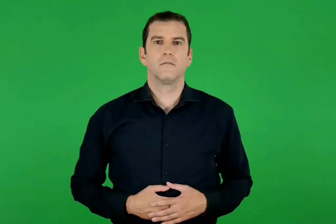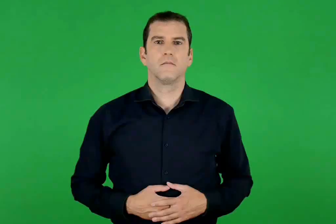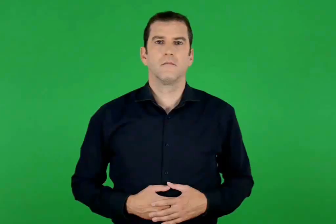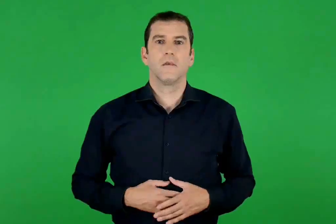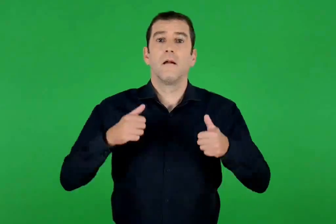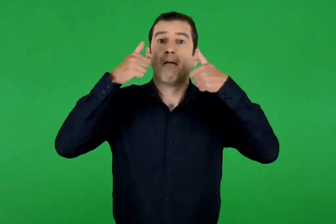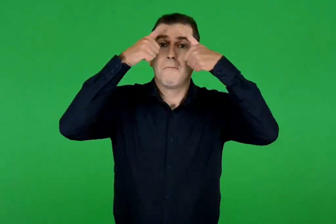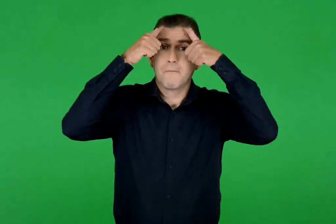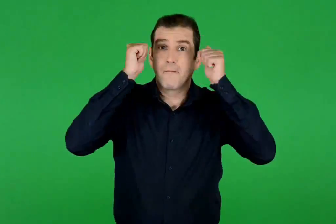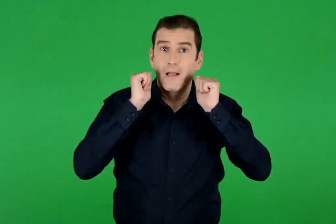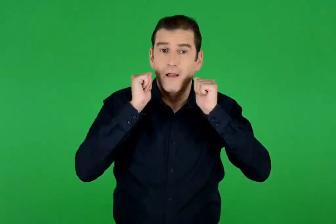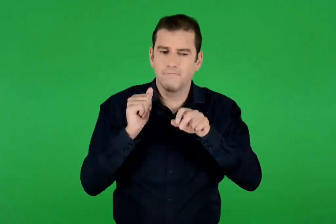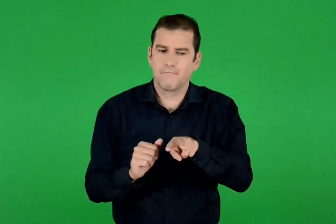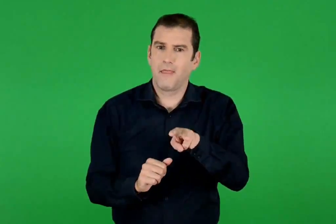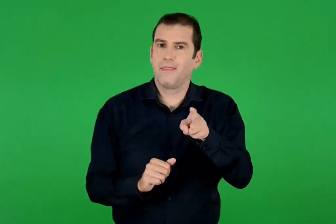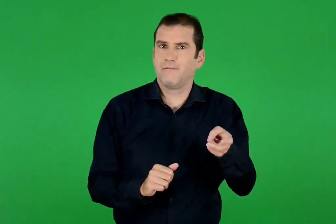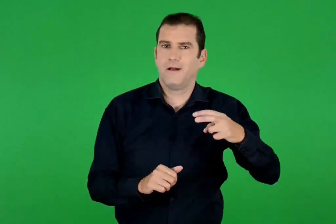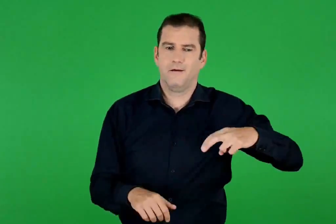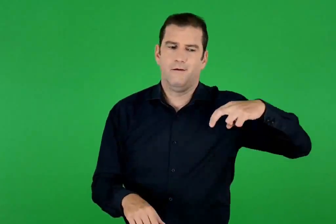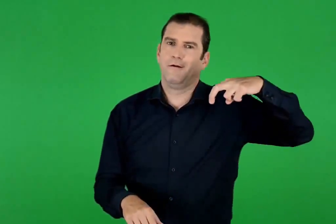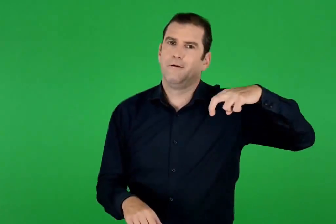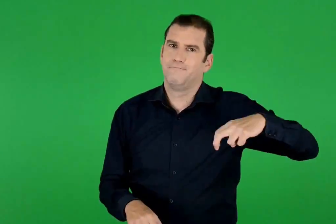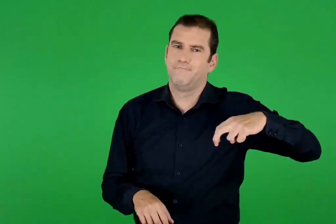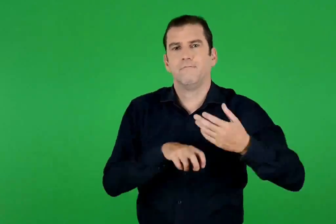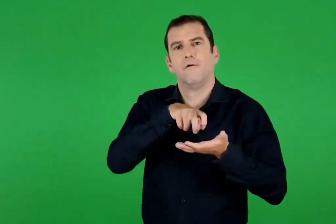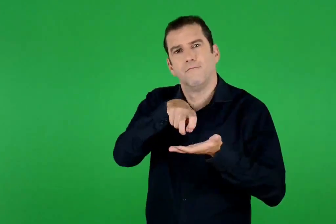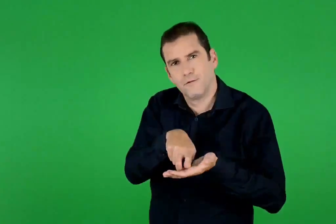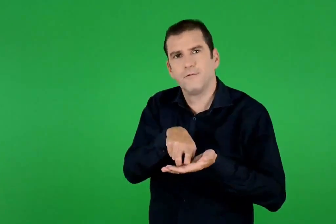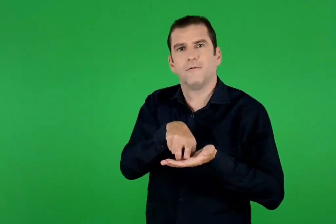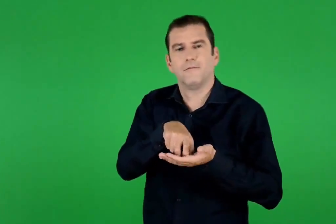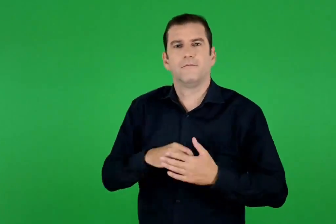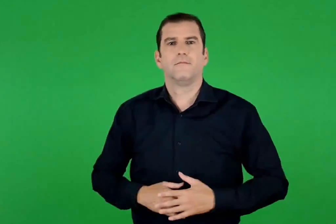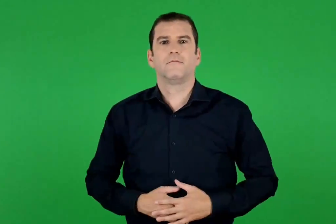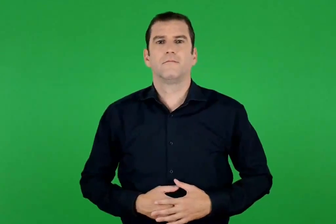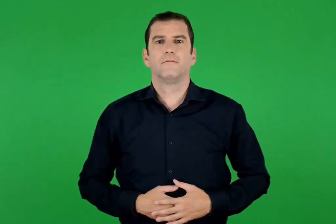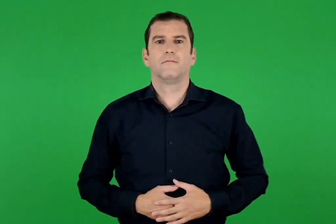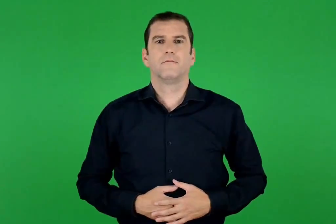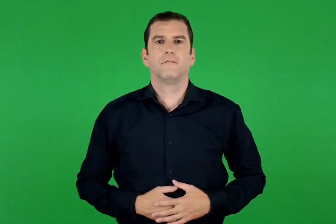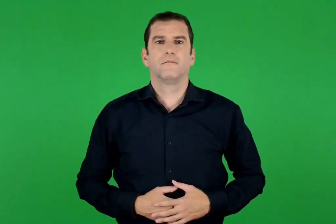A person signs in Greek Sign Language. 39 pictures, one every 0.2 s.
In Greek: η παναγία βρίσκεται γονατιστή δίπλα του να το προσκυνά
